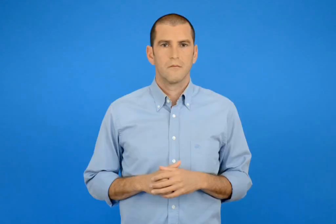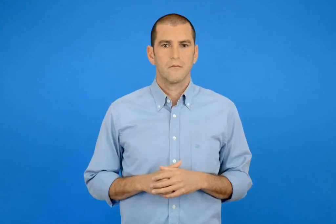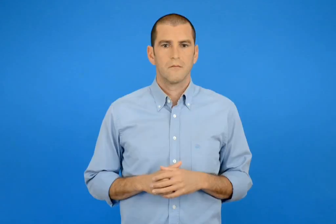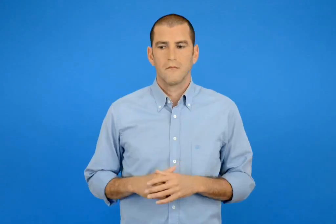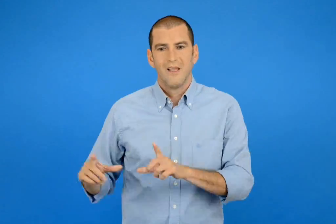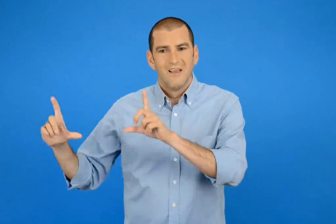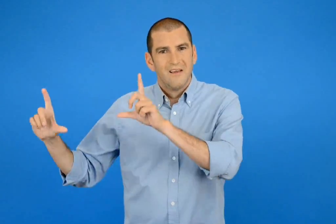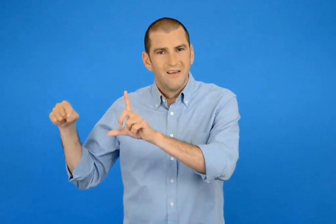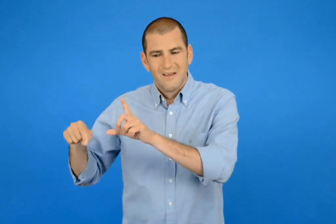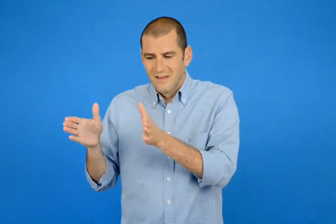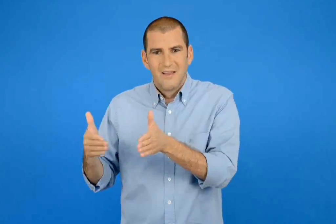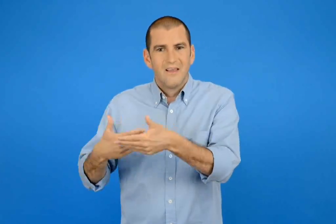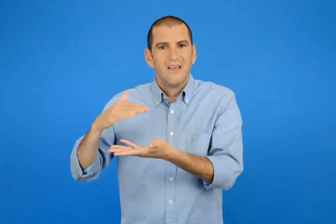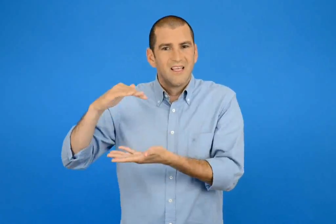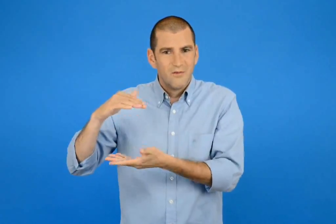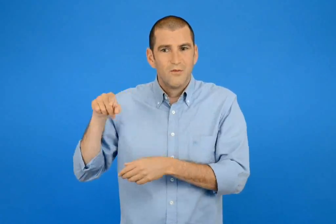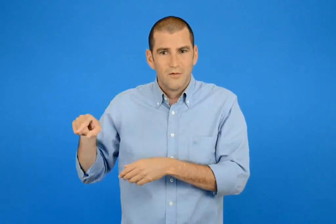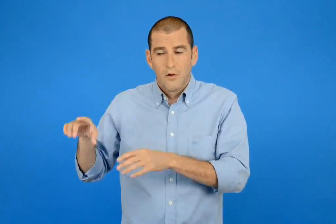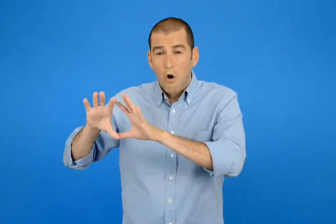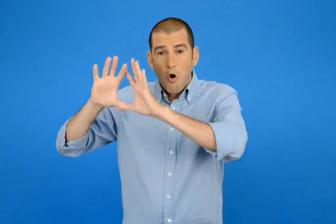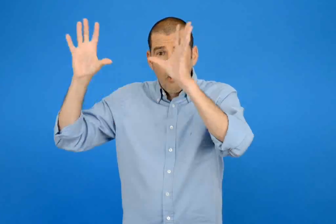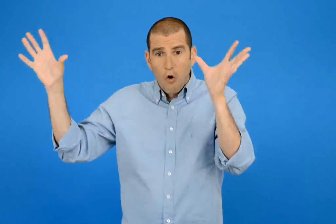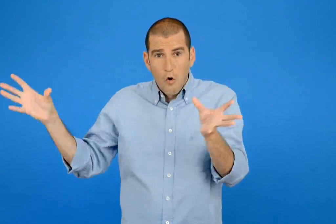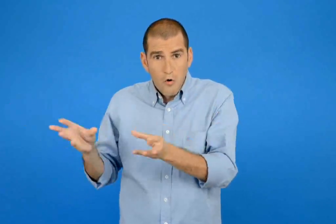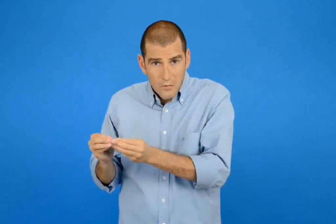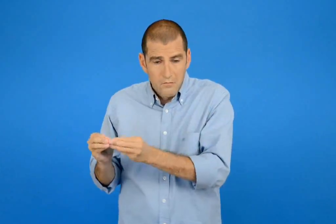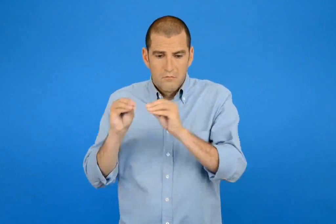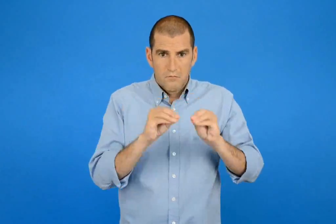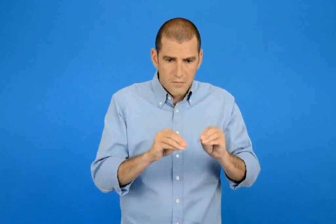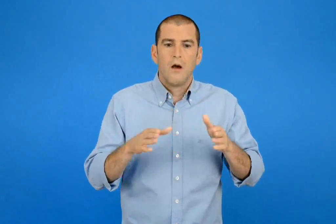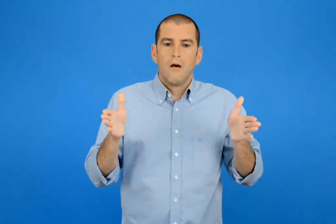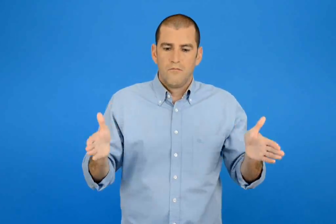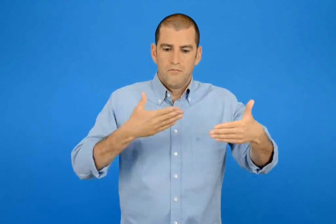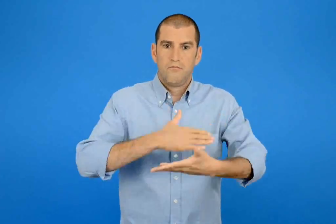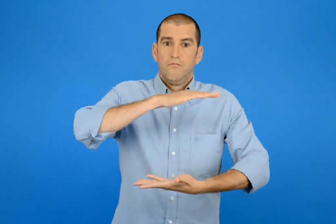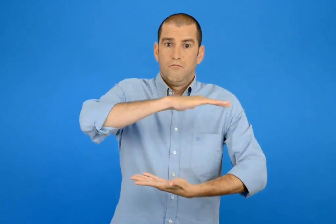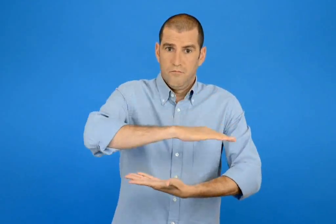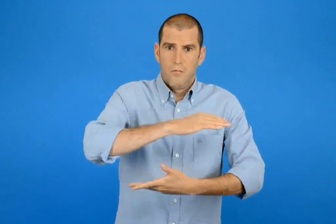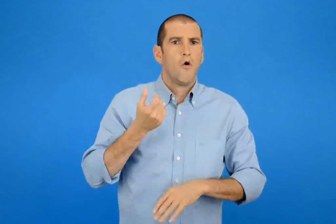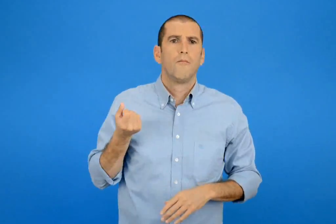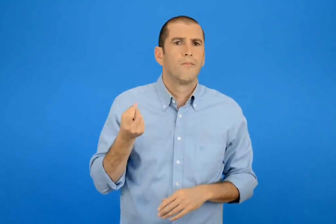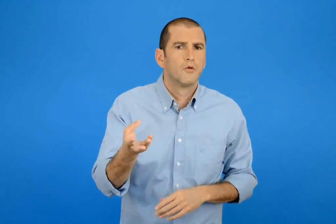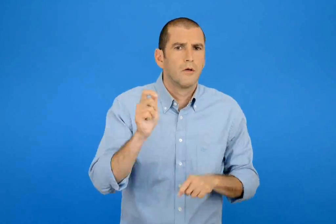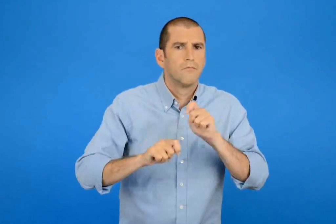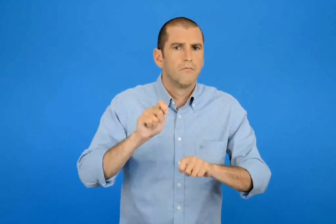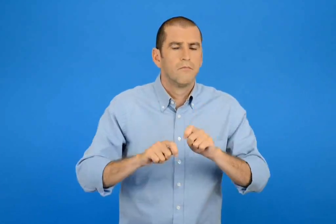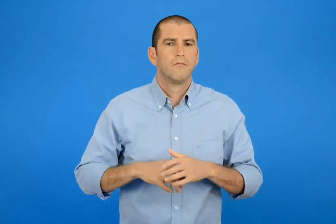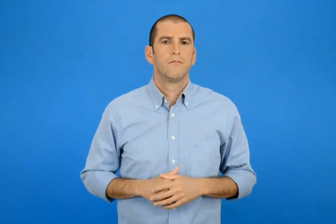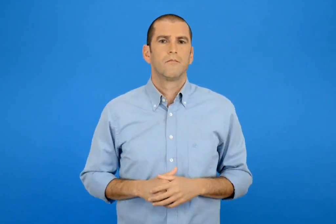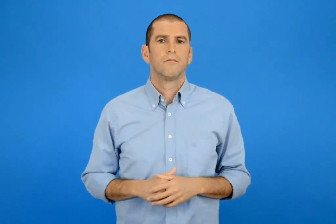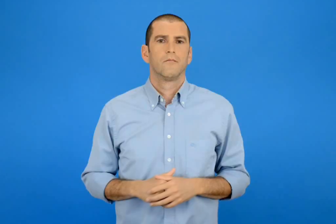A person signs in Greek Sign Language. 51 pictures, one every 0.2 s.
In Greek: πόσα τέτοια ορθογώνια παραλληλεπίπεδα μπορούμε να φτιάξουμε με όλους τους διπλανούς κύβους ;
